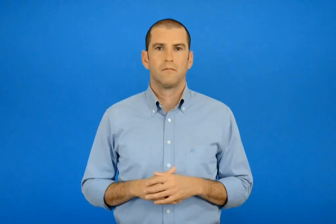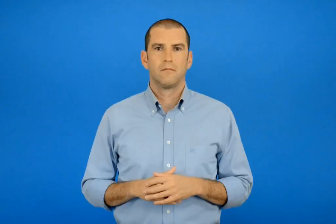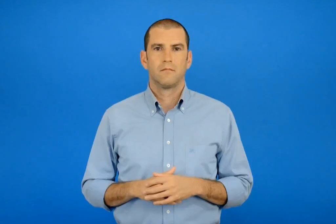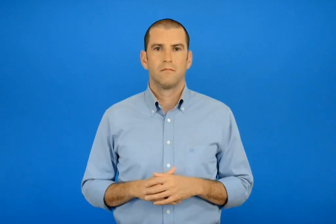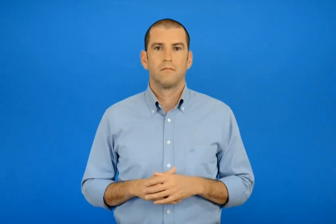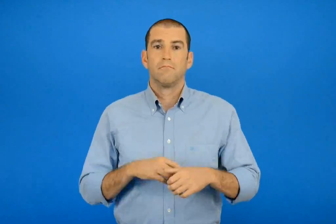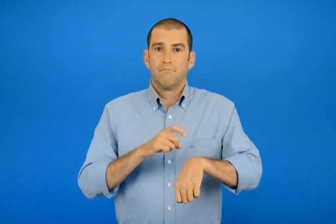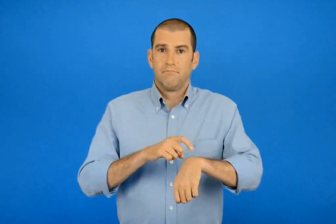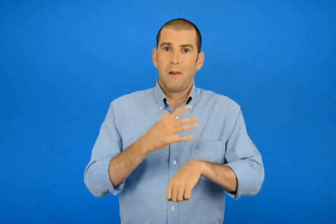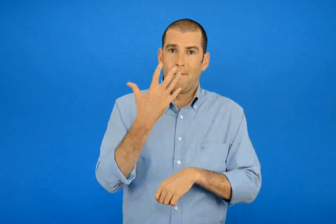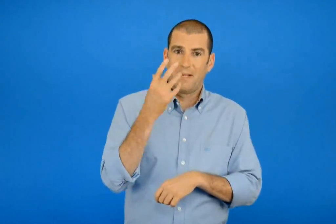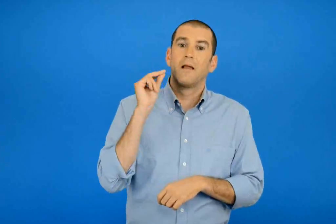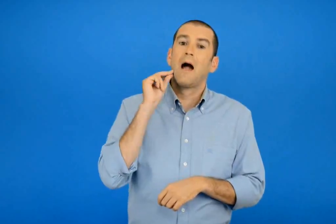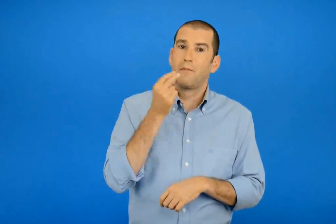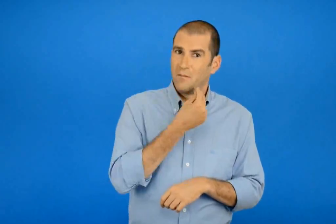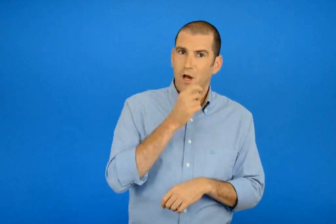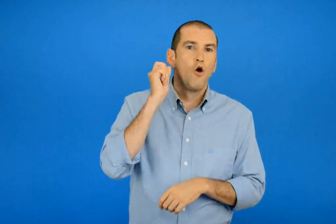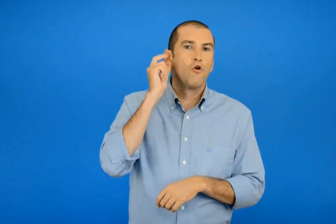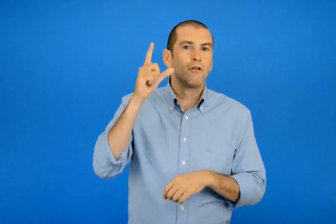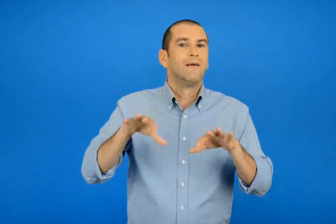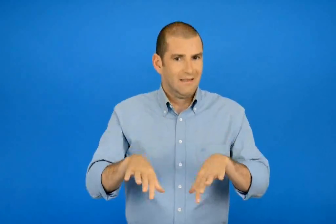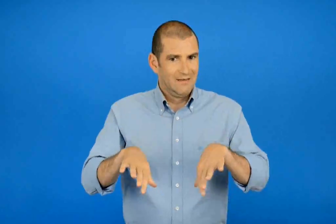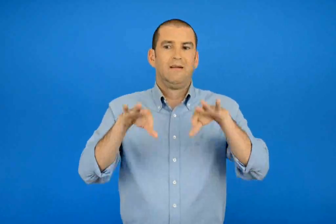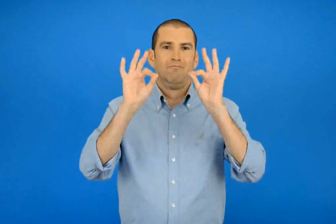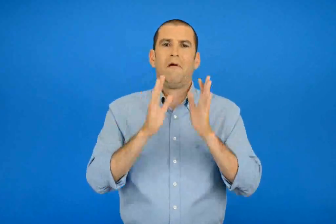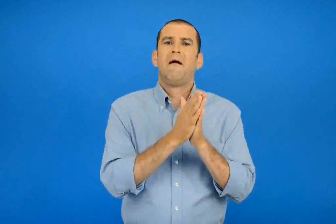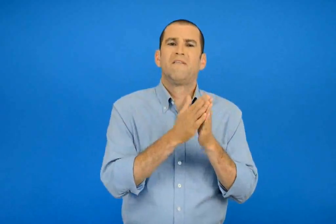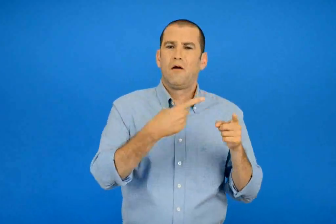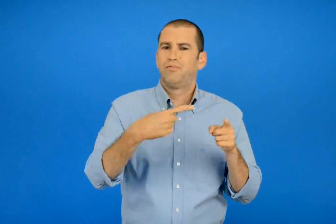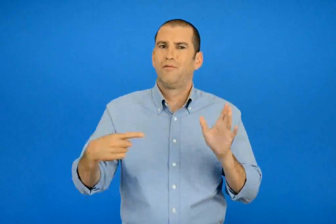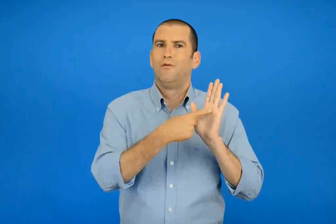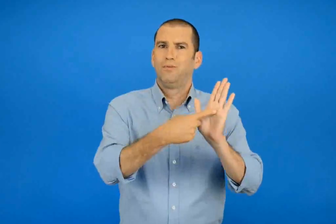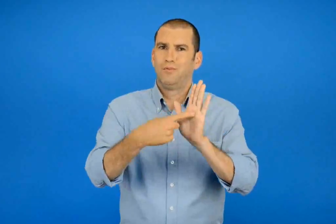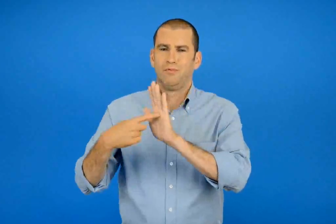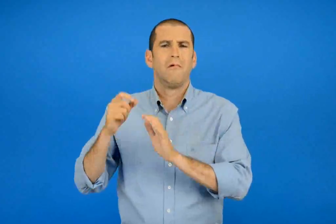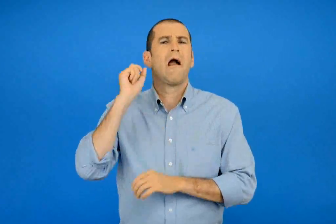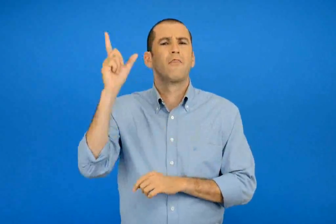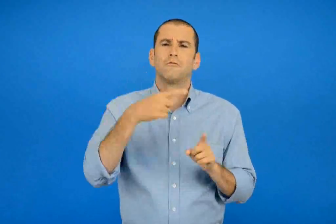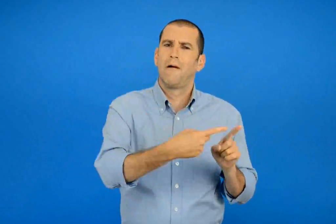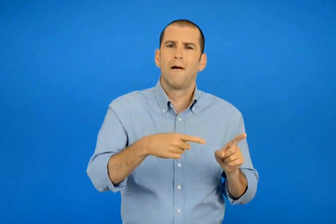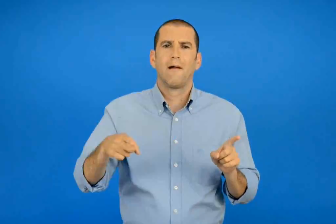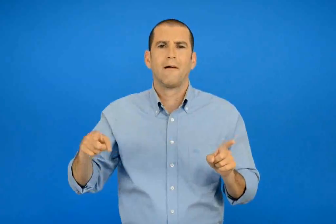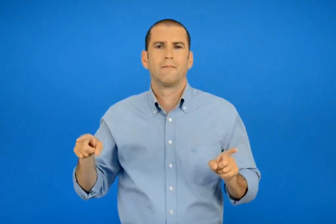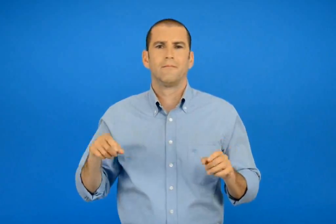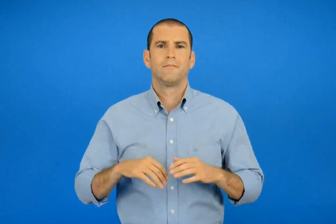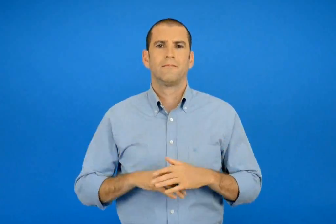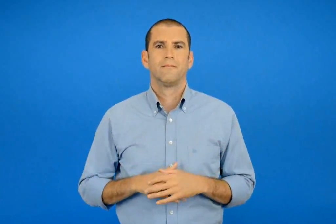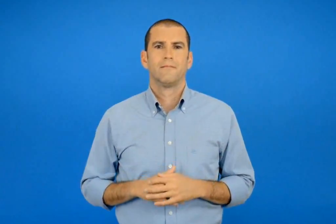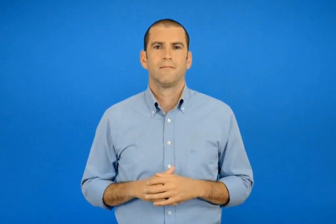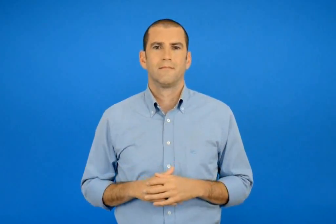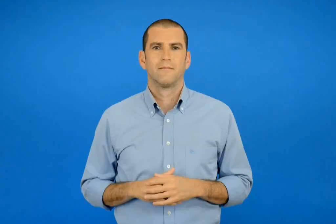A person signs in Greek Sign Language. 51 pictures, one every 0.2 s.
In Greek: η γιορτή θα ξεκινήσει στις 1700 με βιβλιοπαρουσιάσεις και άλλες εκδηλώσεις
